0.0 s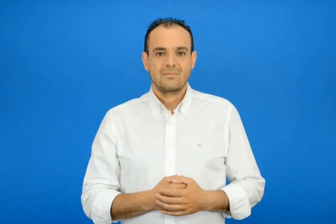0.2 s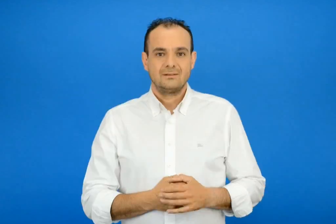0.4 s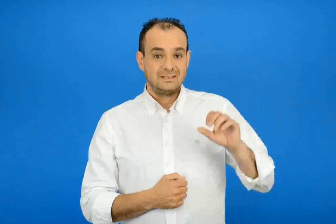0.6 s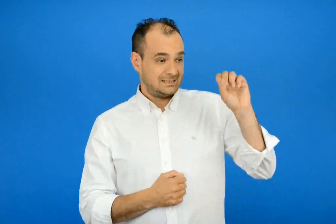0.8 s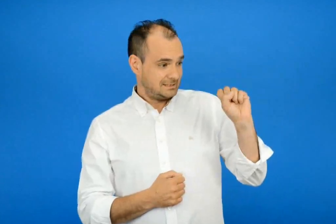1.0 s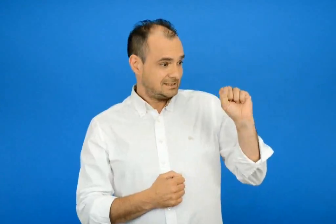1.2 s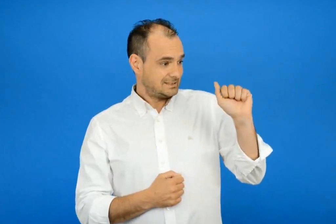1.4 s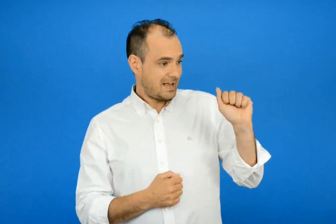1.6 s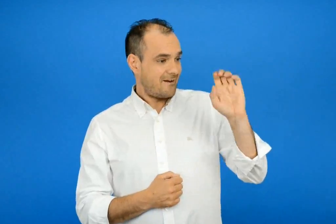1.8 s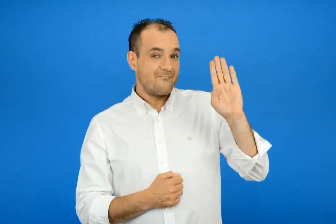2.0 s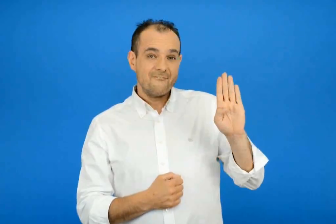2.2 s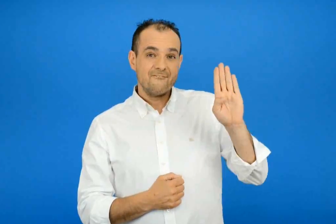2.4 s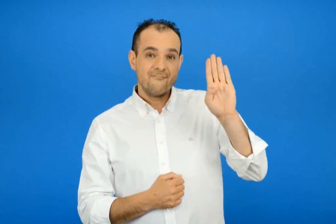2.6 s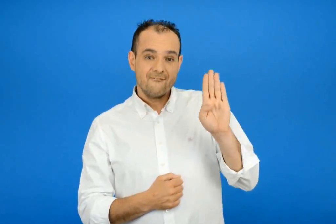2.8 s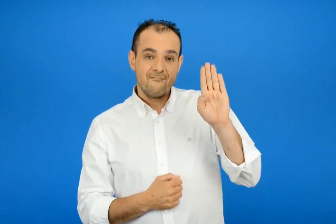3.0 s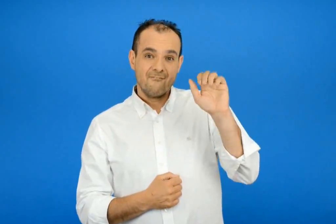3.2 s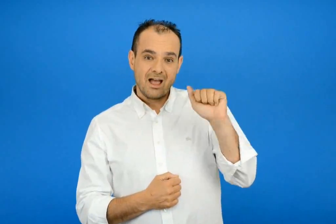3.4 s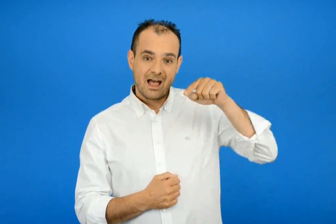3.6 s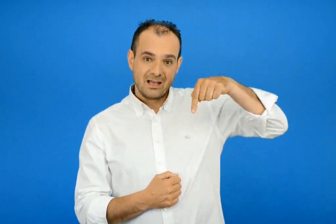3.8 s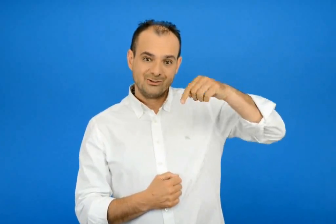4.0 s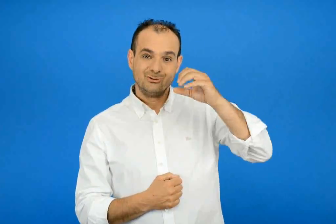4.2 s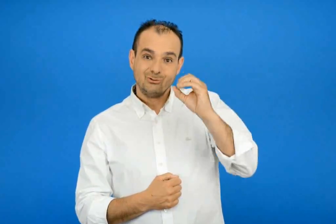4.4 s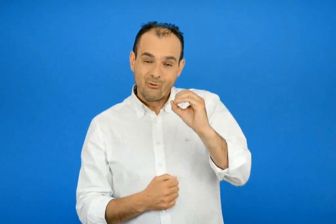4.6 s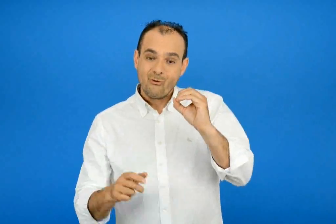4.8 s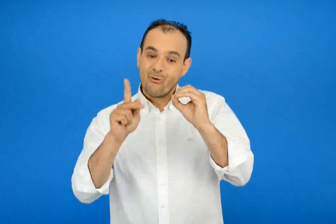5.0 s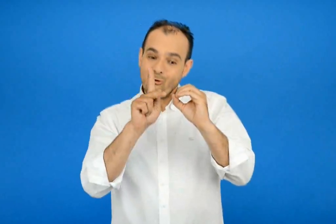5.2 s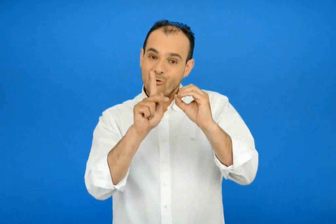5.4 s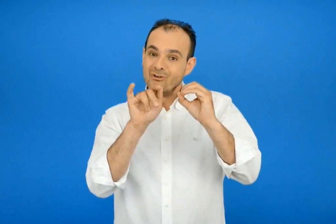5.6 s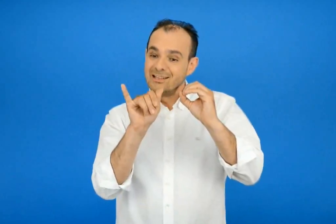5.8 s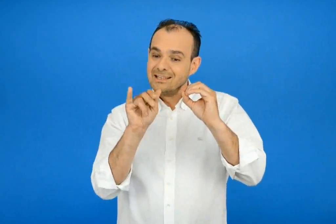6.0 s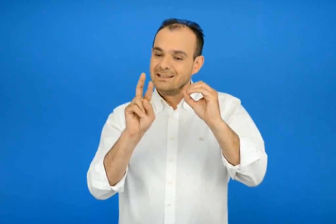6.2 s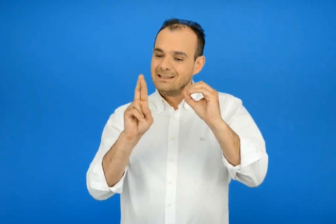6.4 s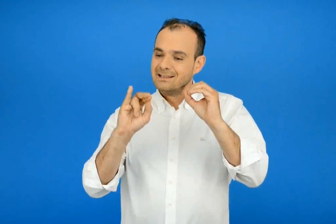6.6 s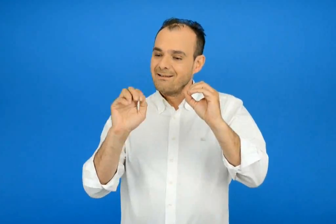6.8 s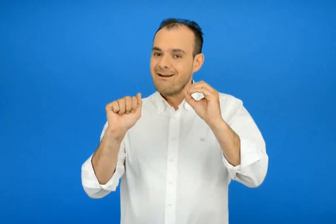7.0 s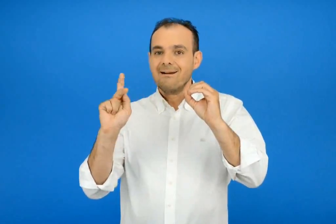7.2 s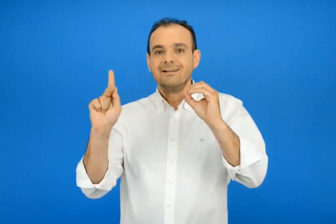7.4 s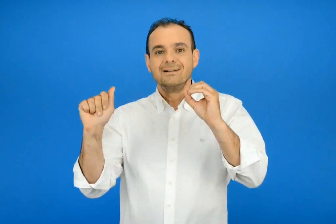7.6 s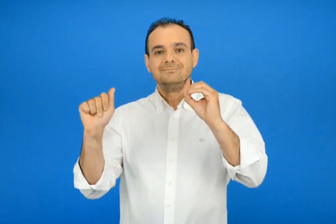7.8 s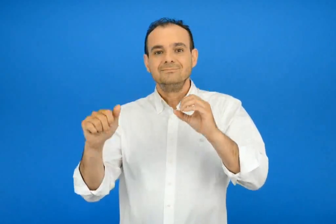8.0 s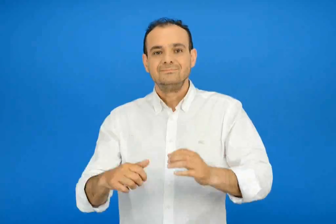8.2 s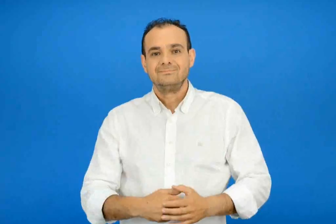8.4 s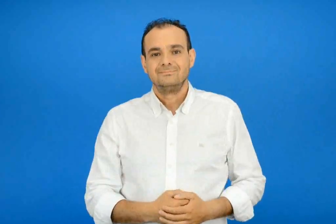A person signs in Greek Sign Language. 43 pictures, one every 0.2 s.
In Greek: σαββατοκύριακα
